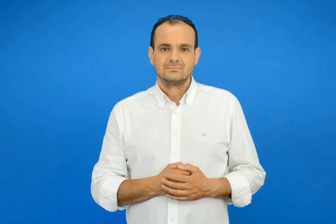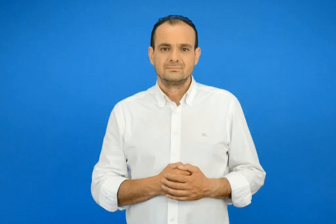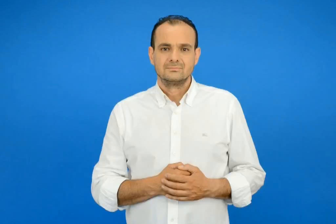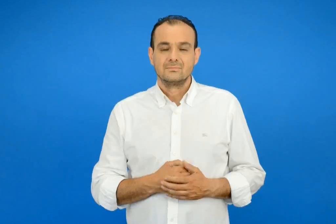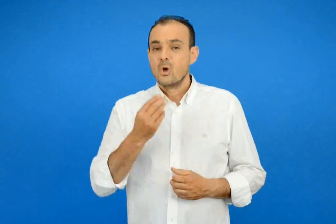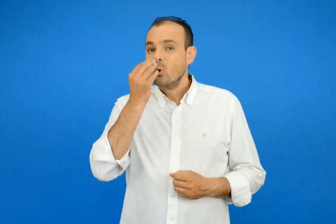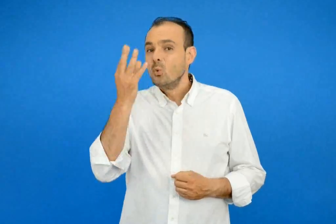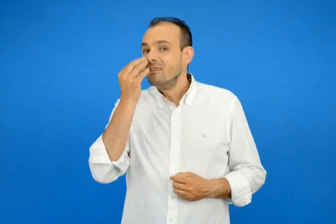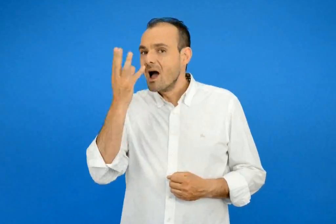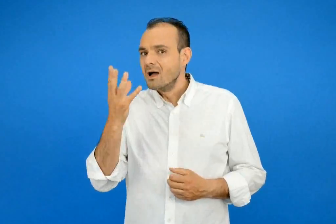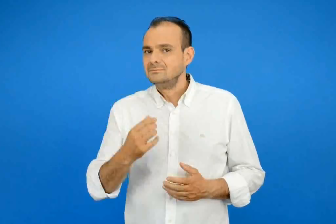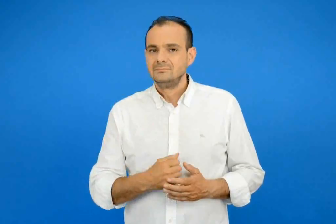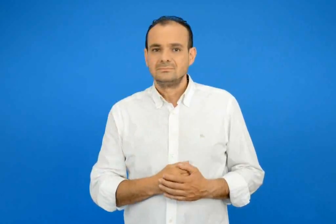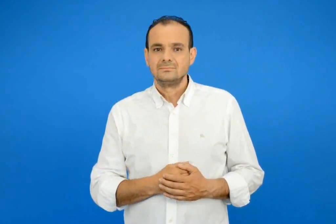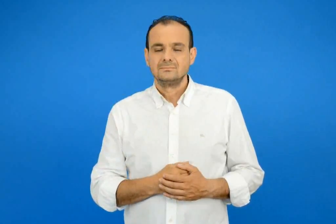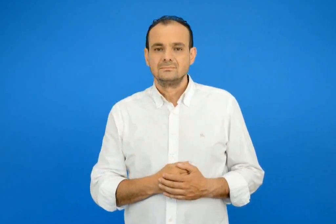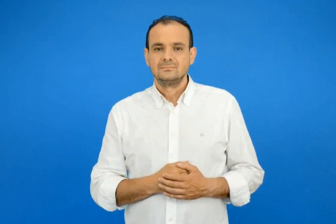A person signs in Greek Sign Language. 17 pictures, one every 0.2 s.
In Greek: λουλούδια
